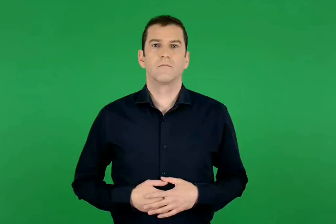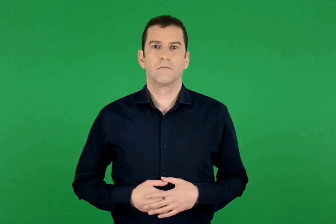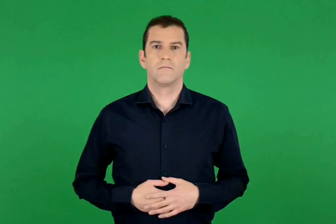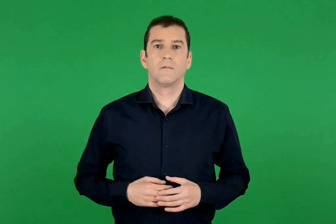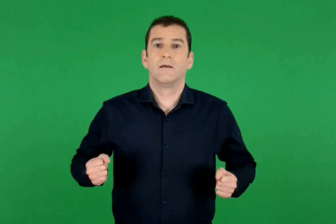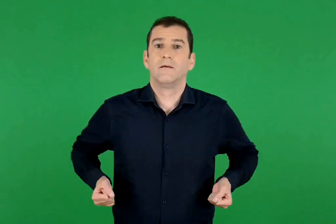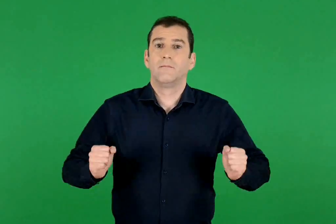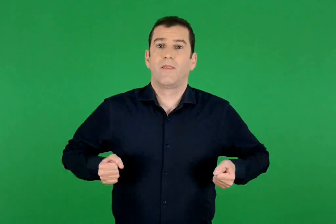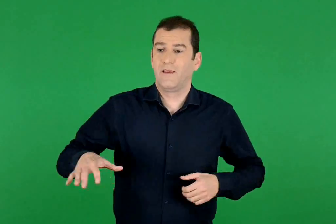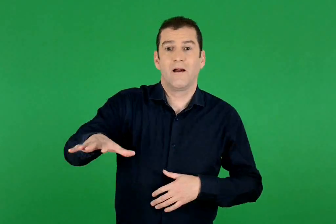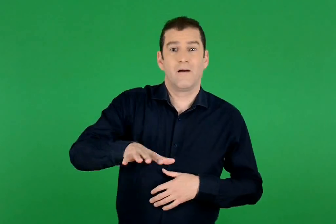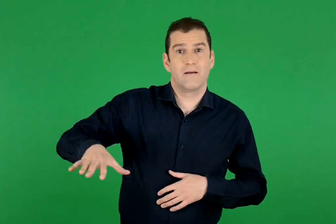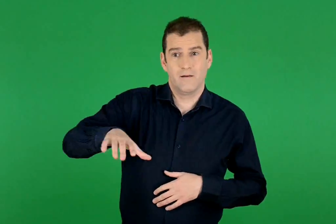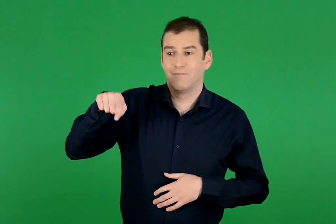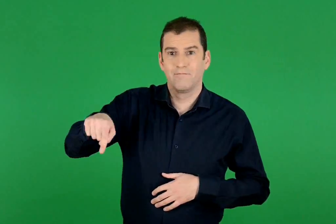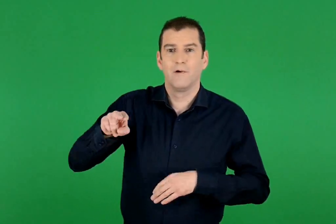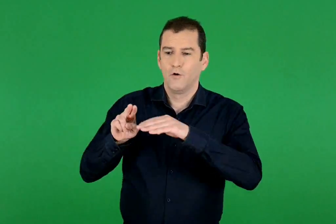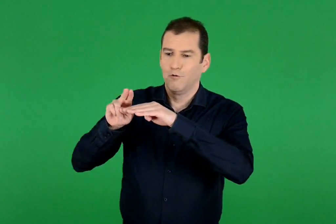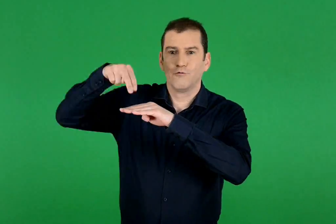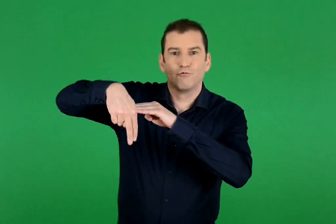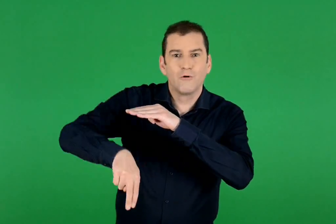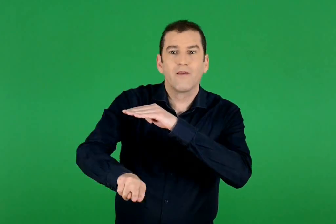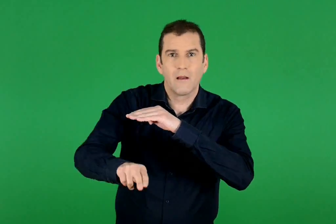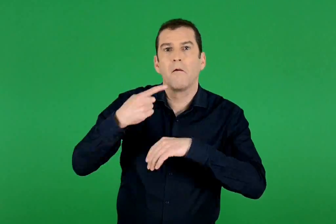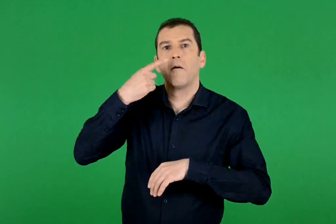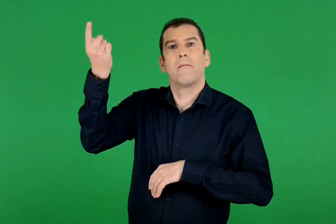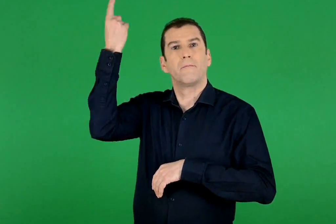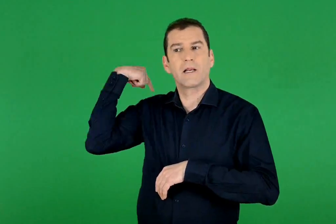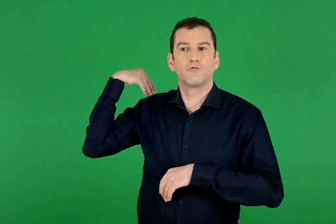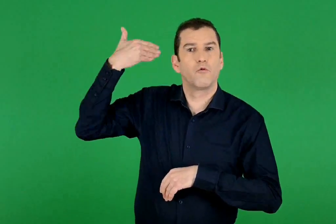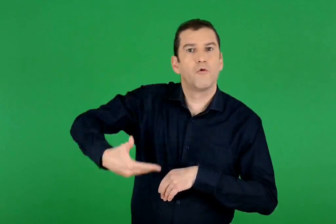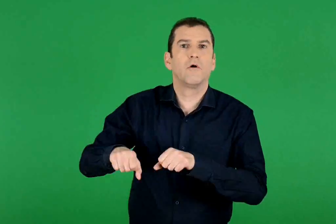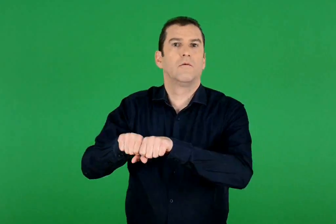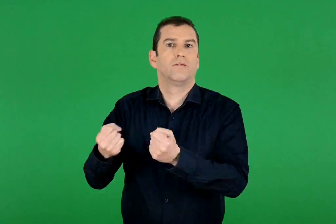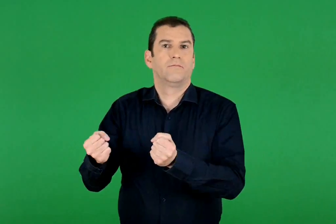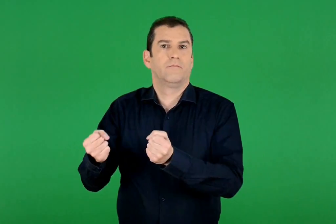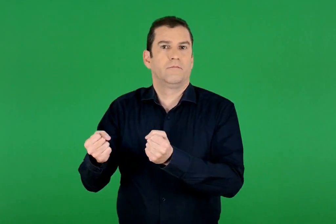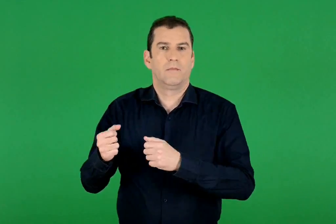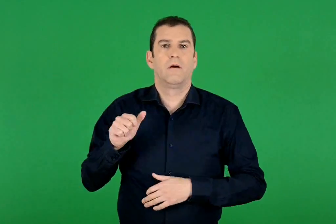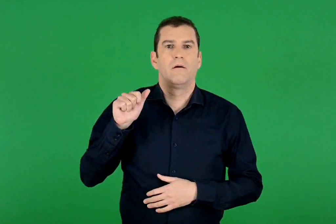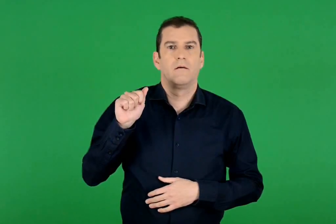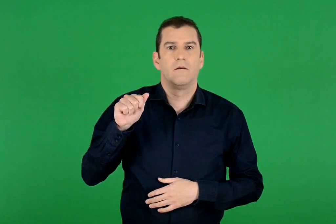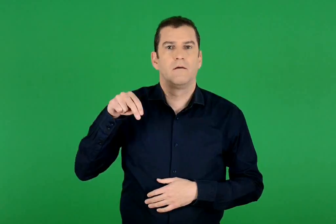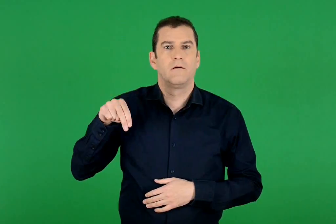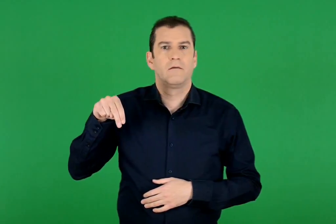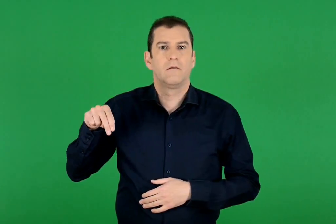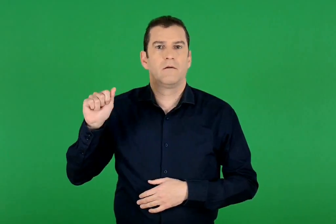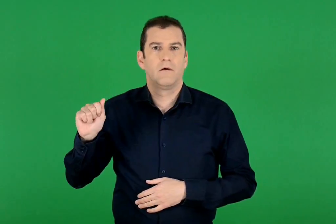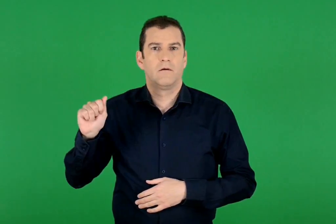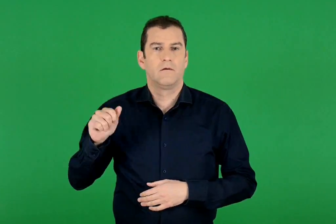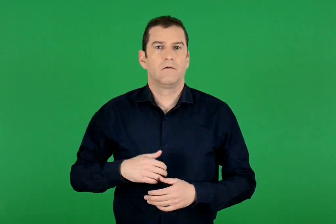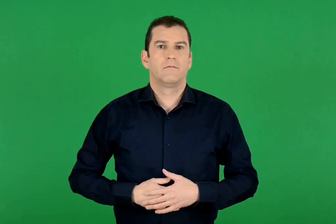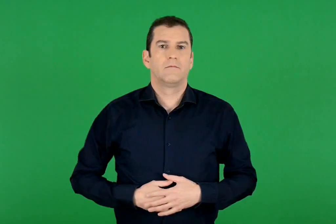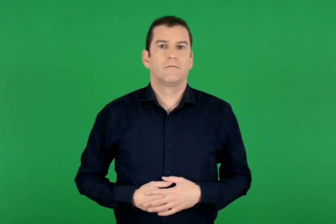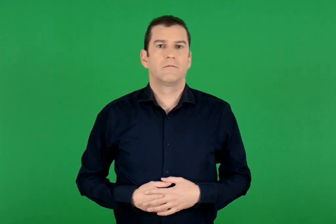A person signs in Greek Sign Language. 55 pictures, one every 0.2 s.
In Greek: η τσουλήθρα στην παιδική χαρά είναι σπασμένη από πέρυσι. άννα
